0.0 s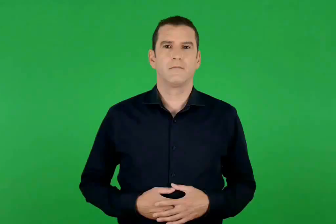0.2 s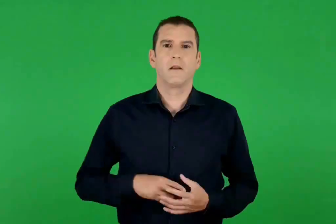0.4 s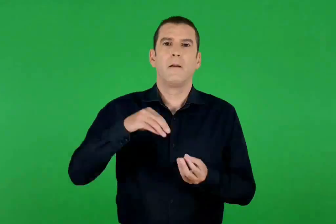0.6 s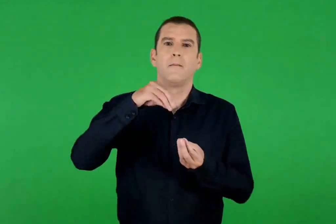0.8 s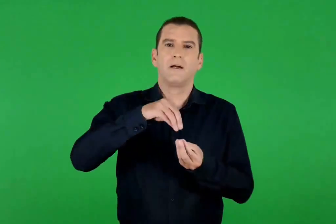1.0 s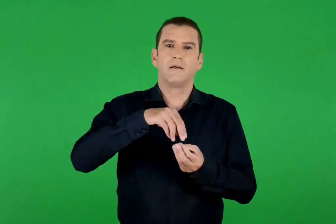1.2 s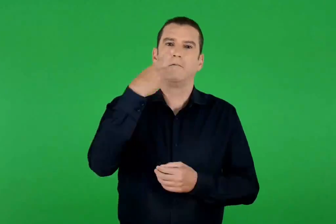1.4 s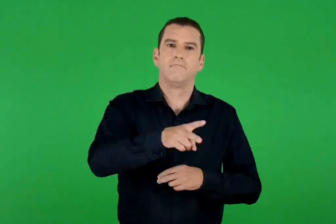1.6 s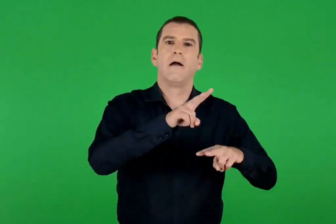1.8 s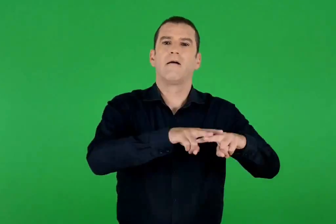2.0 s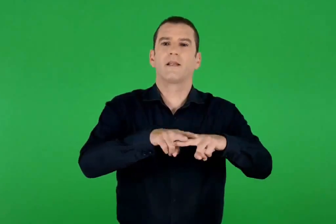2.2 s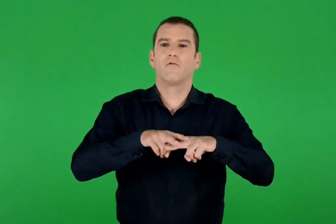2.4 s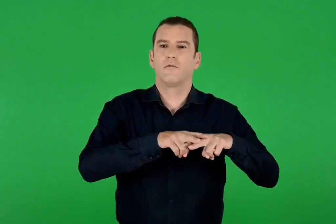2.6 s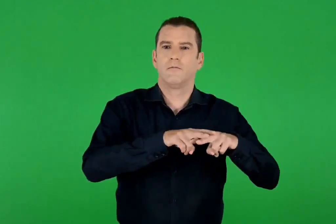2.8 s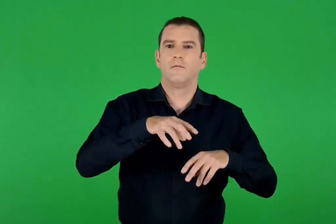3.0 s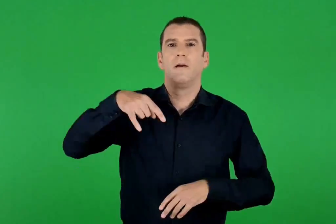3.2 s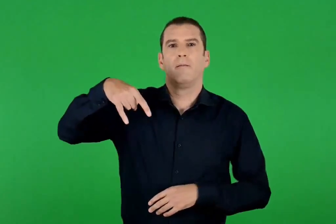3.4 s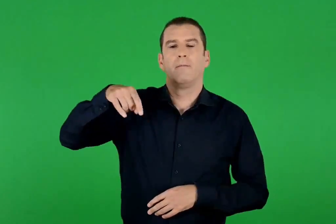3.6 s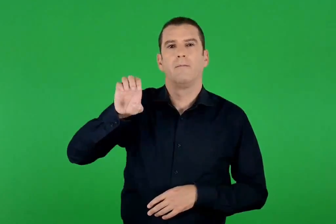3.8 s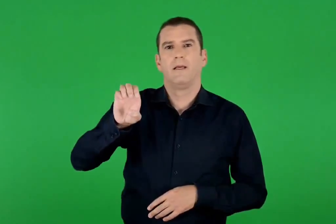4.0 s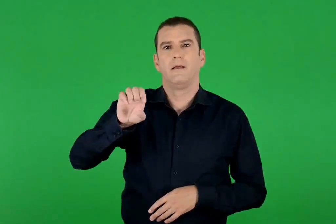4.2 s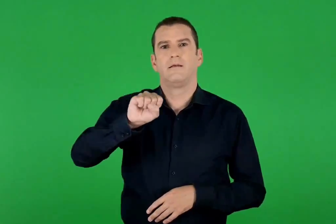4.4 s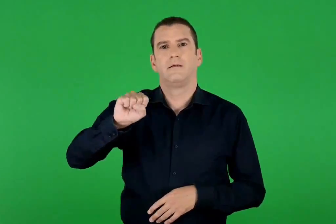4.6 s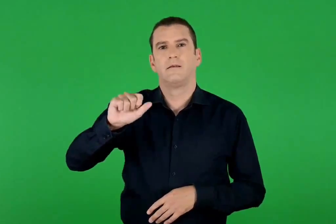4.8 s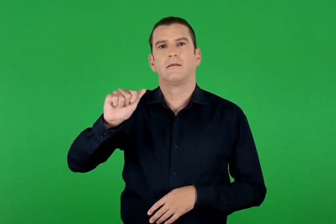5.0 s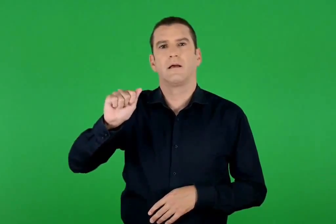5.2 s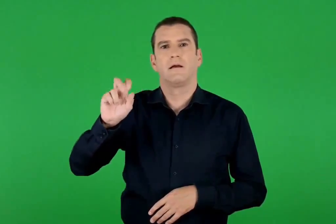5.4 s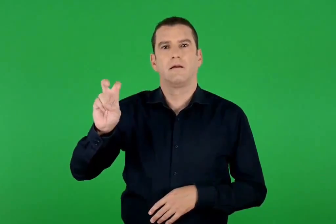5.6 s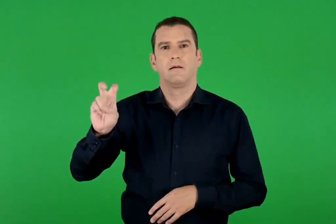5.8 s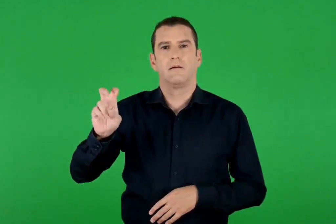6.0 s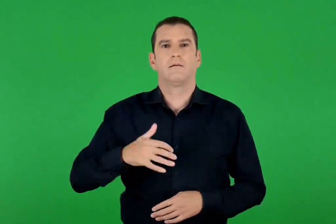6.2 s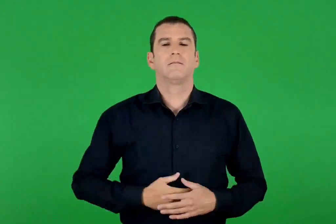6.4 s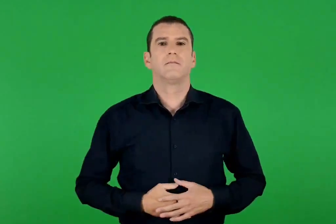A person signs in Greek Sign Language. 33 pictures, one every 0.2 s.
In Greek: το πάσχα των εβραίων πέσαχ
